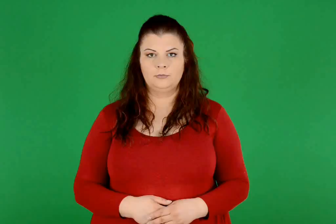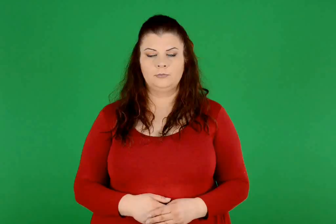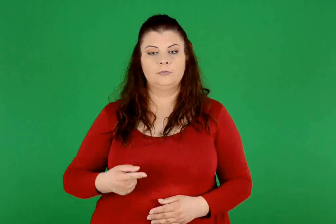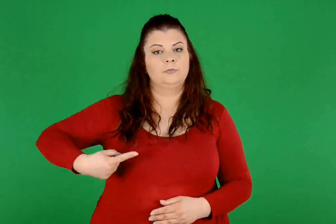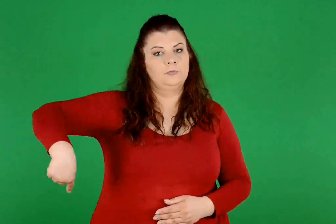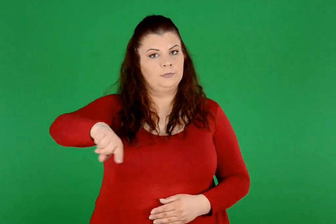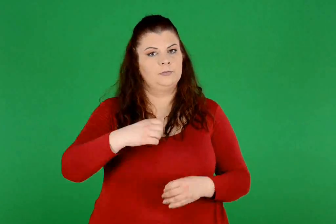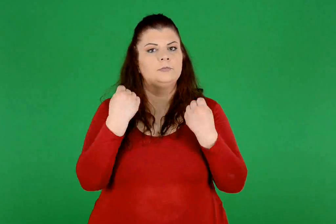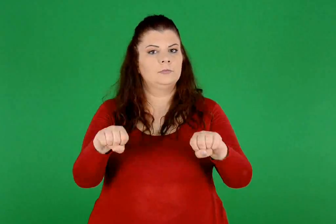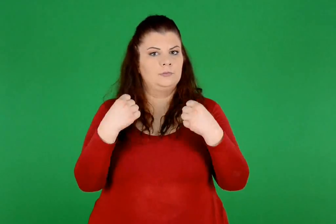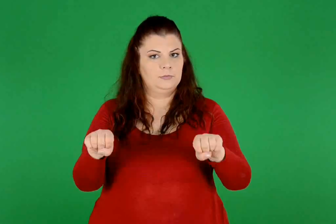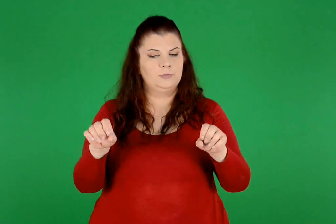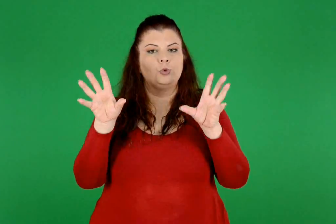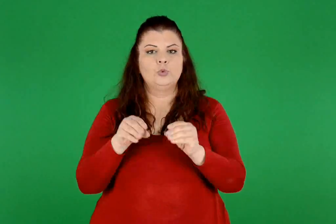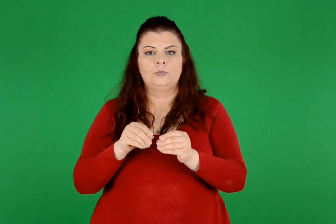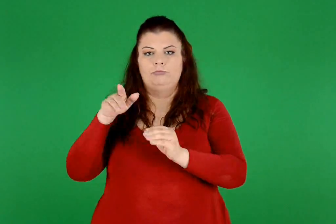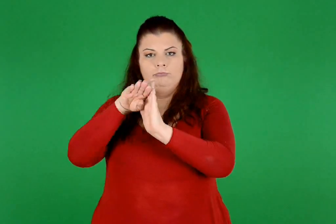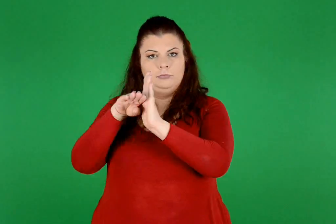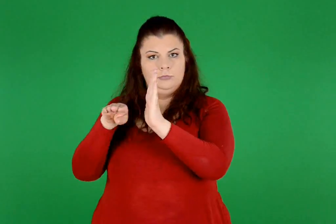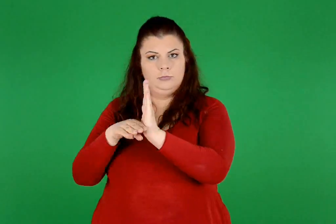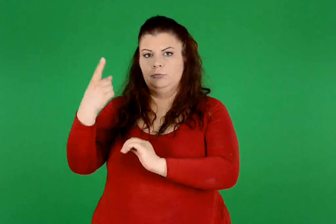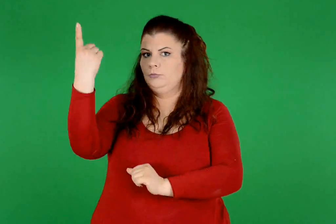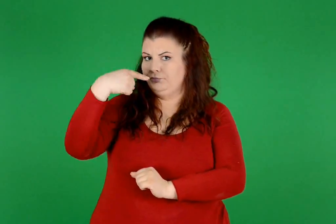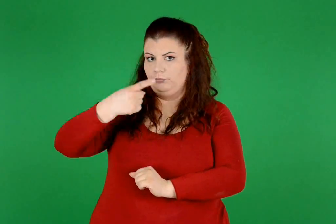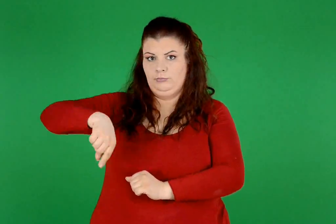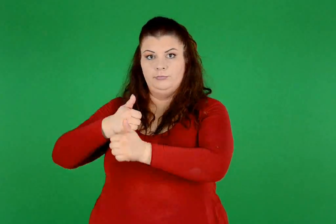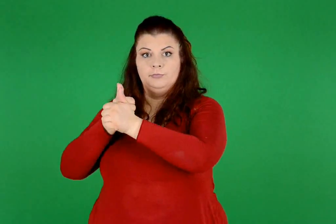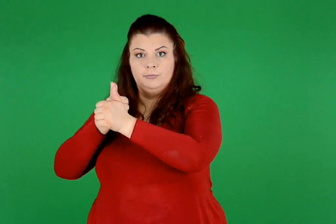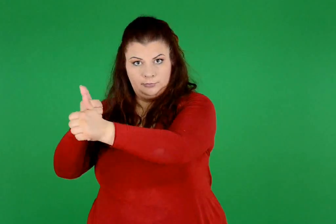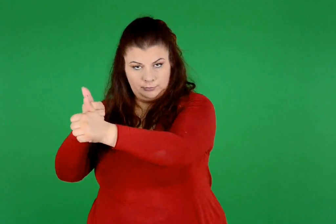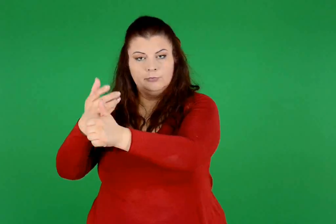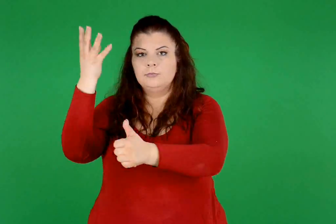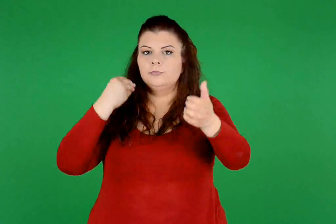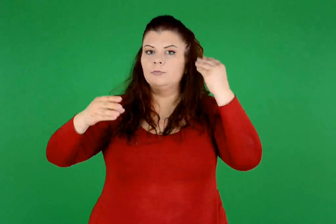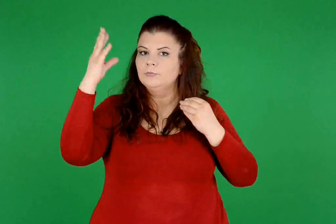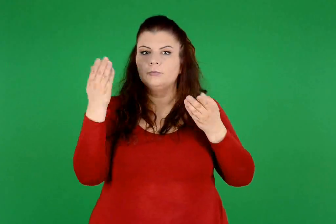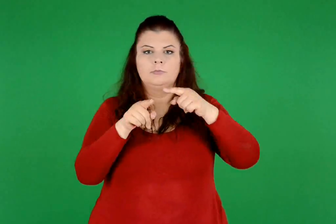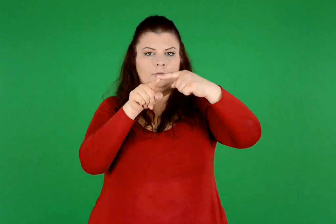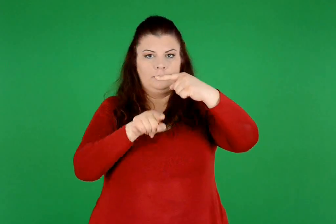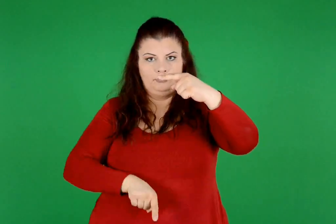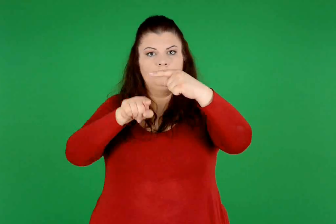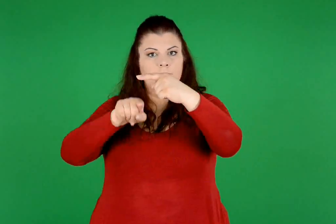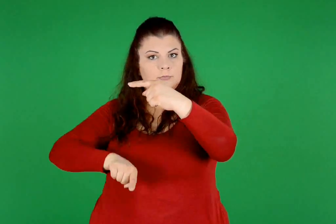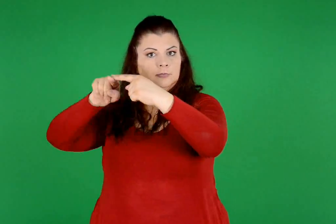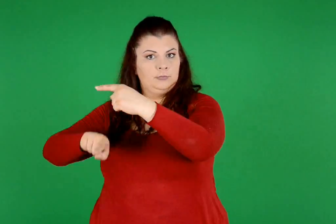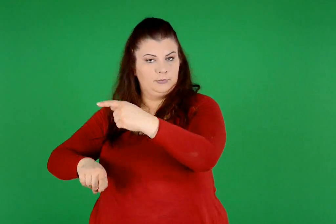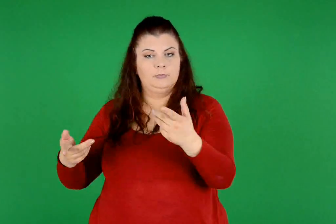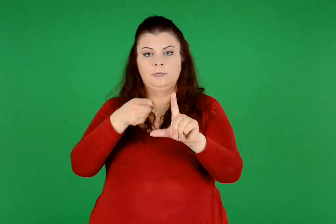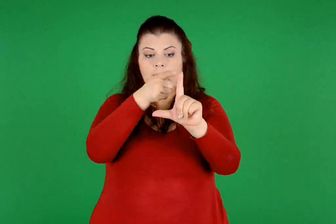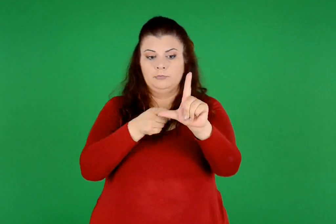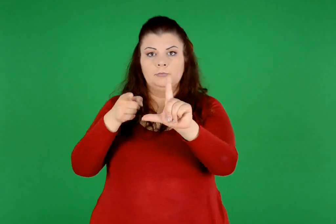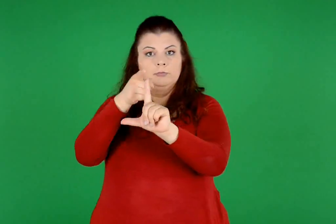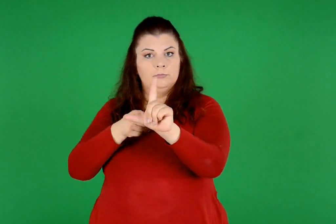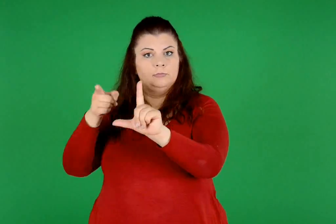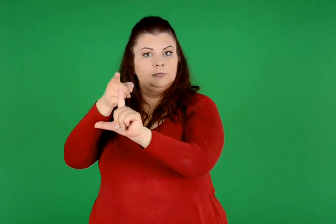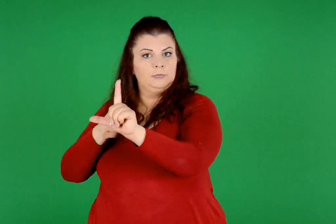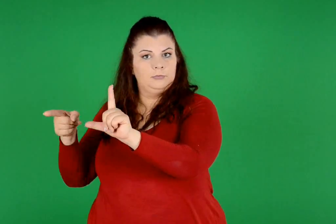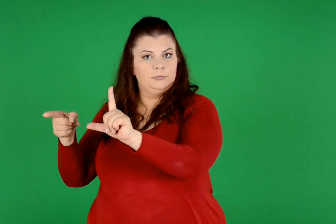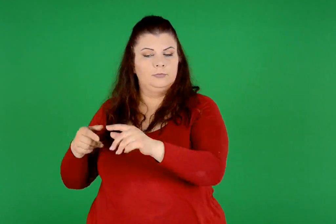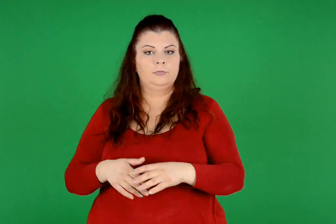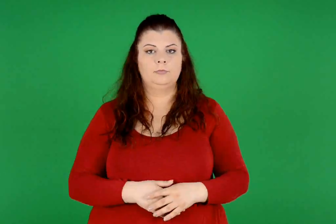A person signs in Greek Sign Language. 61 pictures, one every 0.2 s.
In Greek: θα ασκηθούμε επίσης στη χάραξη γραμμών με βάση συγκεκριμένες εντολές και θα γνωρίσουμε τις κάθετες ευθείες και τις ορθές γωνίες
